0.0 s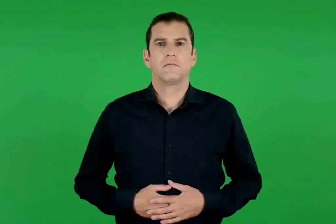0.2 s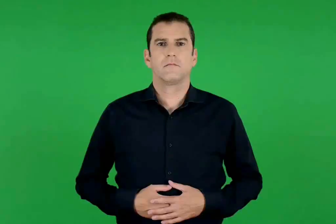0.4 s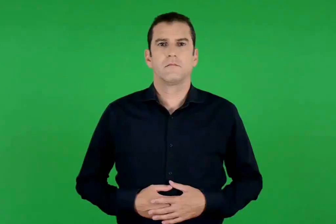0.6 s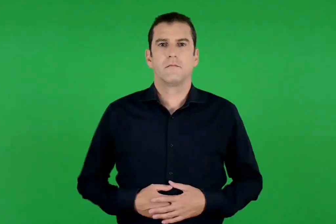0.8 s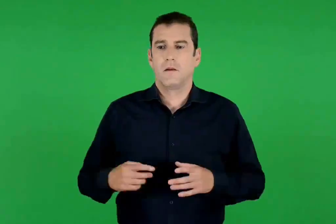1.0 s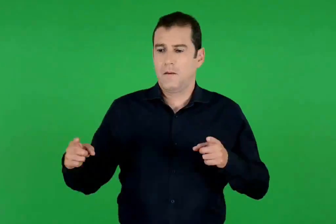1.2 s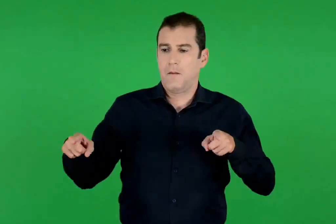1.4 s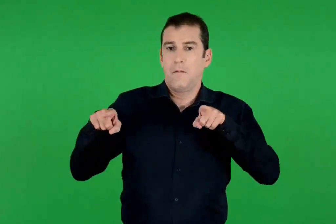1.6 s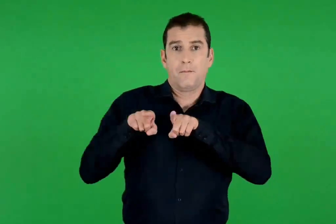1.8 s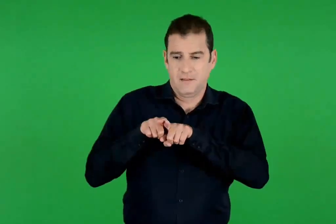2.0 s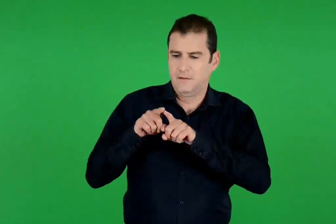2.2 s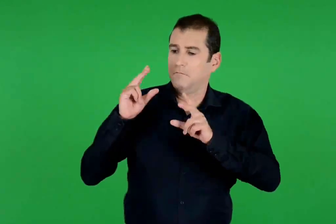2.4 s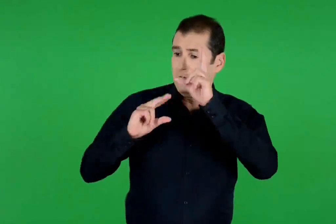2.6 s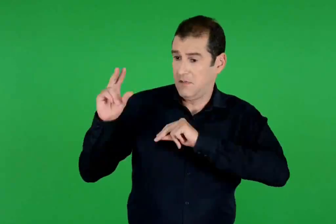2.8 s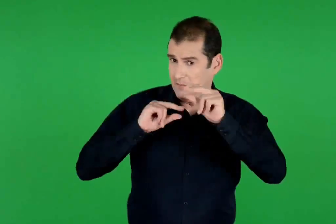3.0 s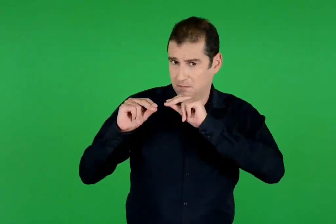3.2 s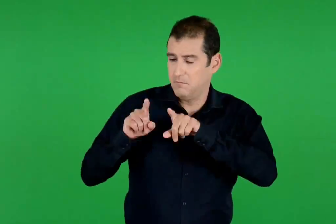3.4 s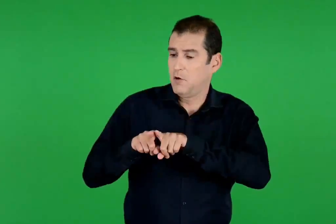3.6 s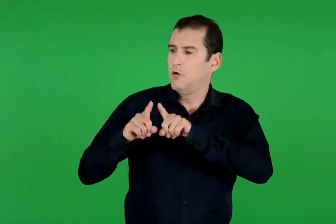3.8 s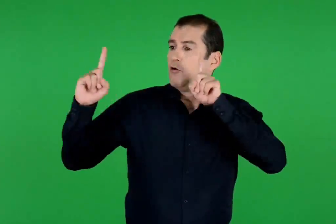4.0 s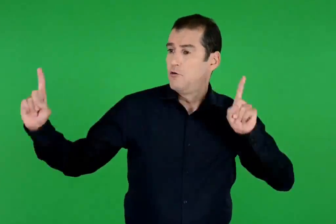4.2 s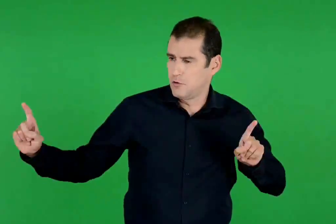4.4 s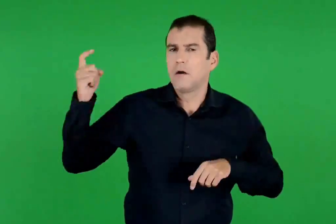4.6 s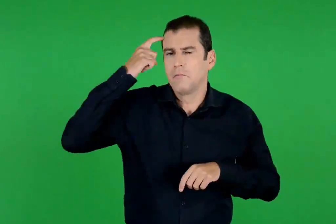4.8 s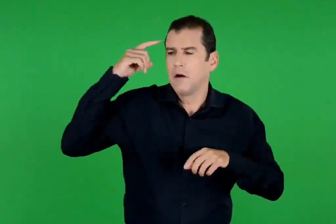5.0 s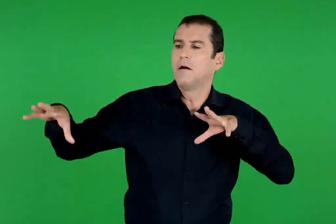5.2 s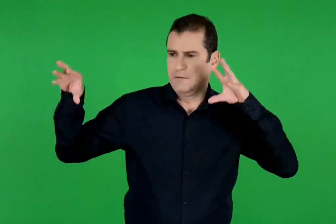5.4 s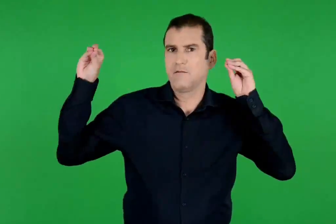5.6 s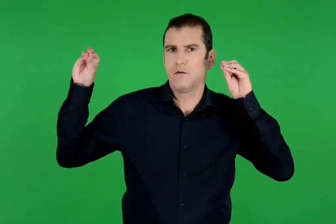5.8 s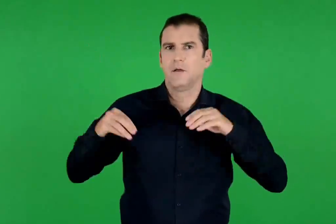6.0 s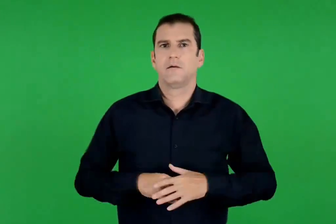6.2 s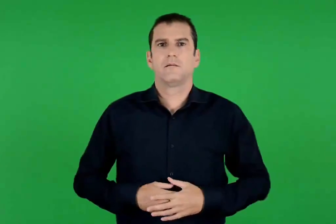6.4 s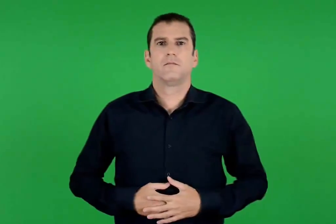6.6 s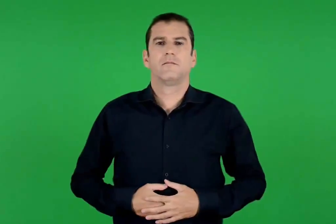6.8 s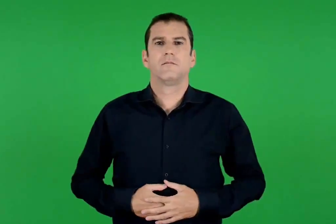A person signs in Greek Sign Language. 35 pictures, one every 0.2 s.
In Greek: μαζί μιλάμε και χώρια καταλαβαίνουμε
